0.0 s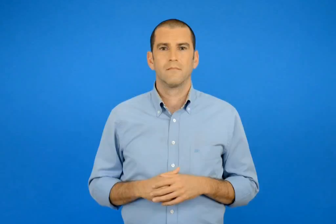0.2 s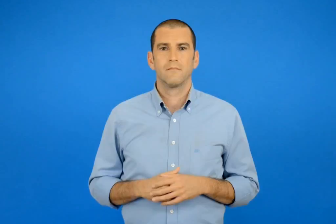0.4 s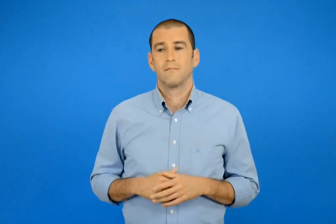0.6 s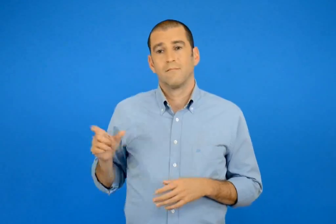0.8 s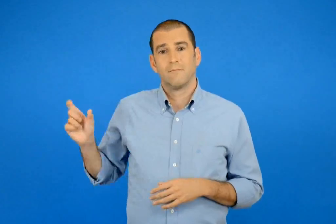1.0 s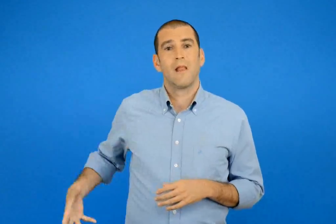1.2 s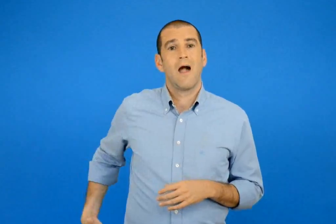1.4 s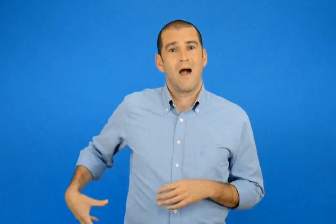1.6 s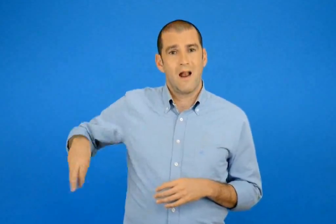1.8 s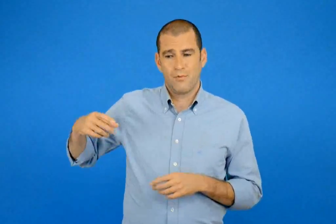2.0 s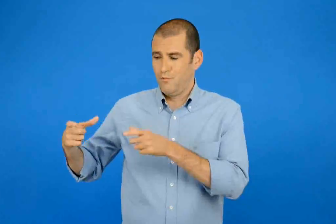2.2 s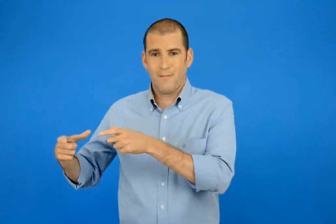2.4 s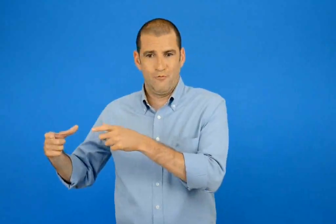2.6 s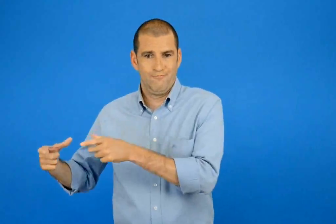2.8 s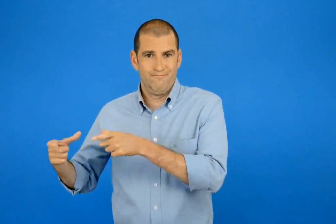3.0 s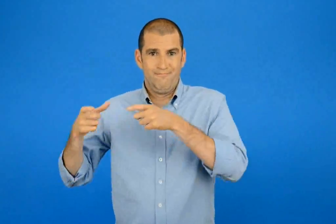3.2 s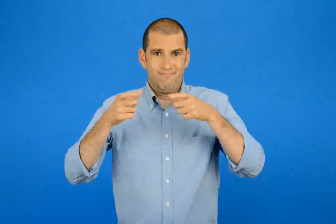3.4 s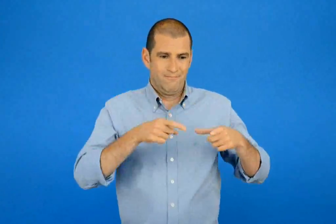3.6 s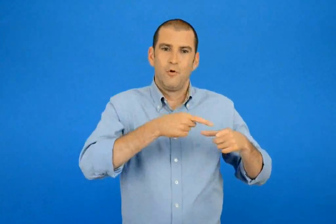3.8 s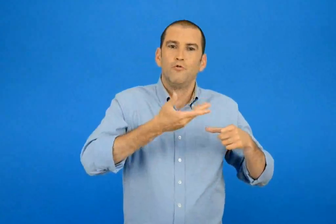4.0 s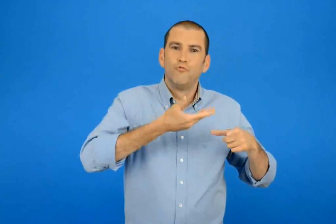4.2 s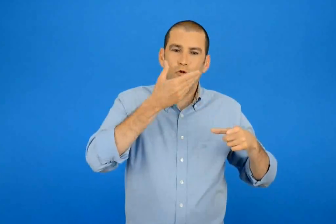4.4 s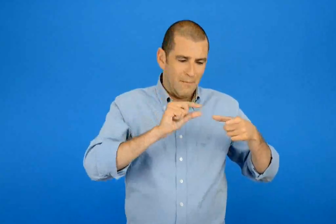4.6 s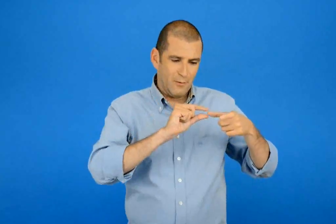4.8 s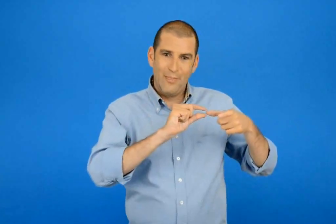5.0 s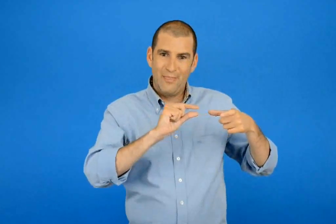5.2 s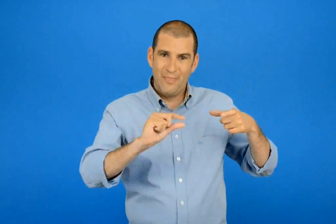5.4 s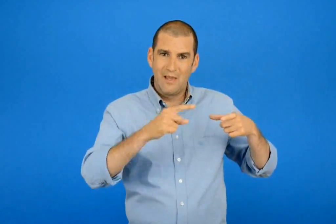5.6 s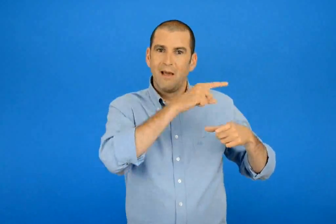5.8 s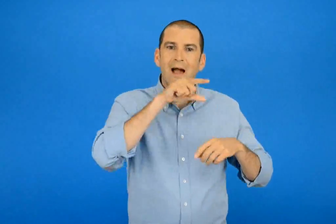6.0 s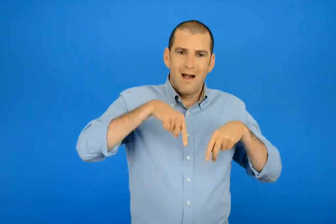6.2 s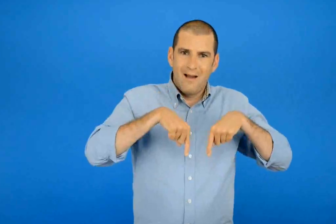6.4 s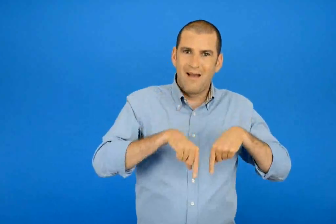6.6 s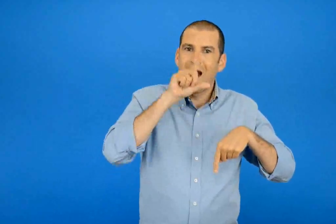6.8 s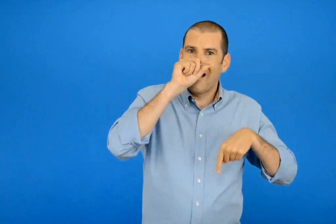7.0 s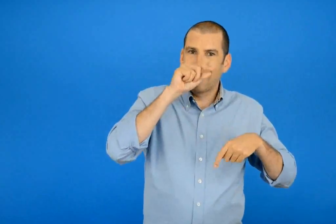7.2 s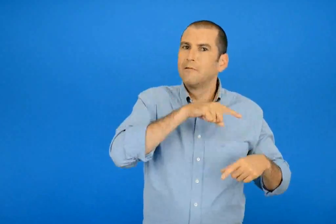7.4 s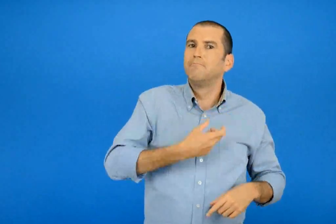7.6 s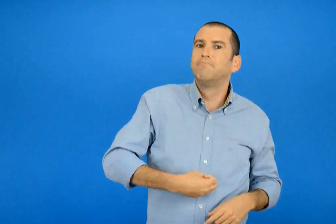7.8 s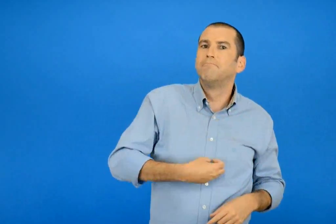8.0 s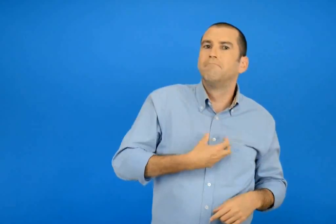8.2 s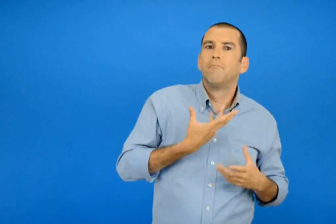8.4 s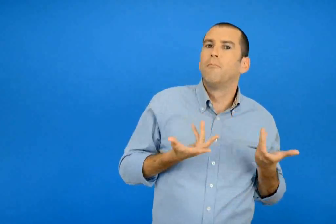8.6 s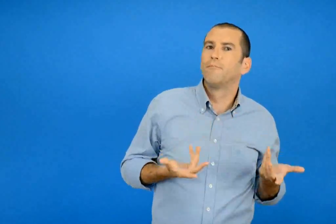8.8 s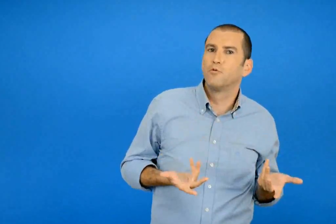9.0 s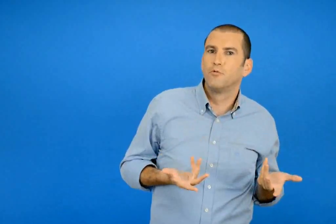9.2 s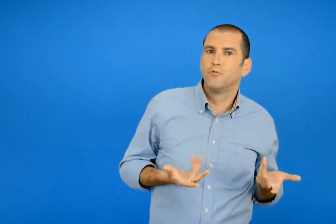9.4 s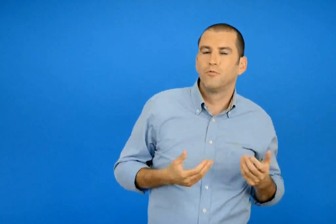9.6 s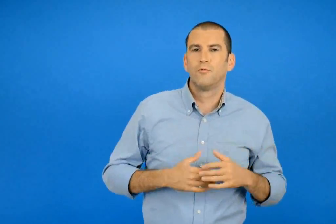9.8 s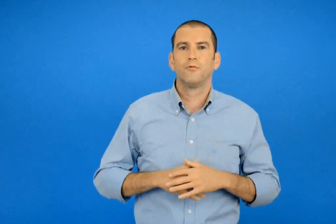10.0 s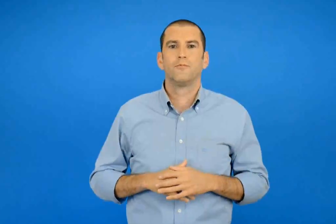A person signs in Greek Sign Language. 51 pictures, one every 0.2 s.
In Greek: πως ένιωσε το λελέκι όταν η αλεπού του σέρβιρε τη σούπα σε ρηχό πιάτο ;
